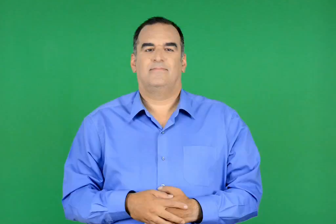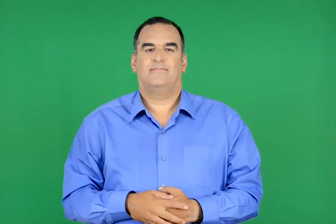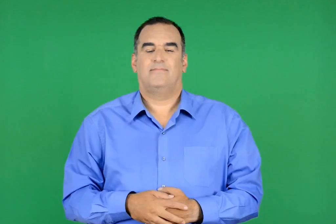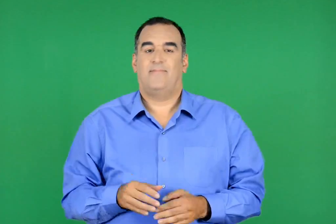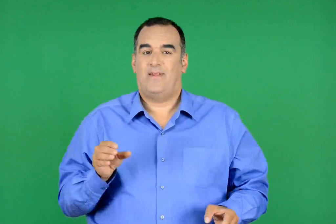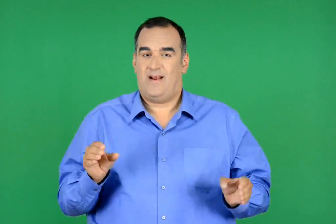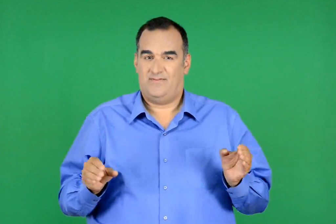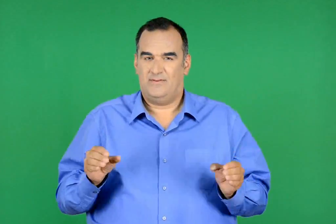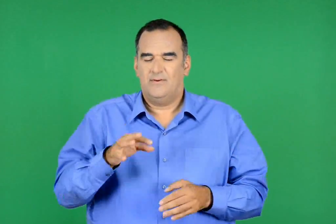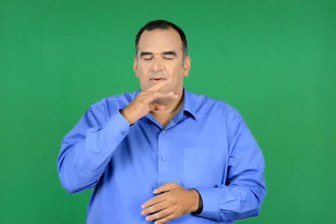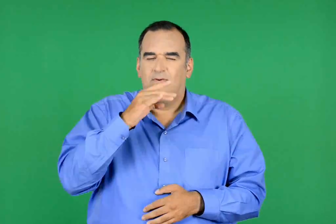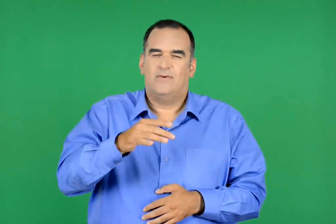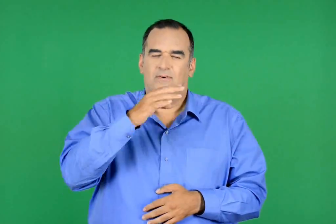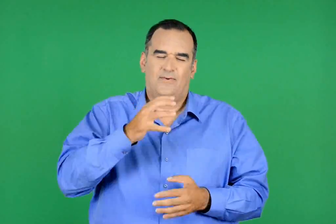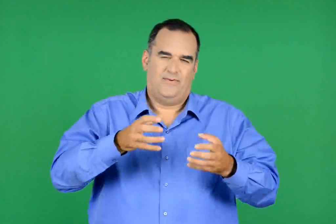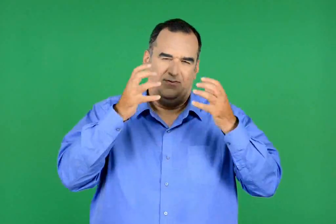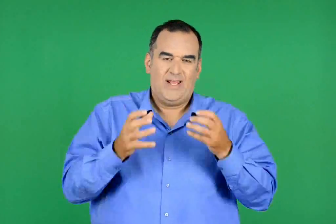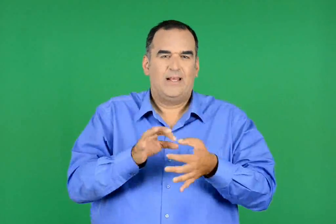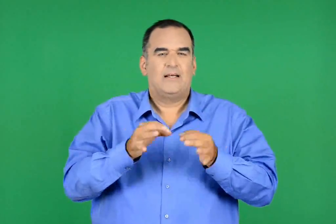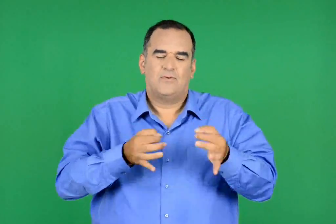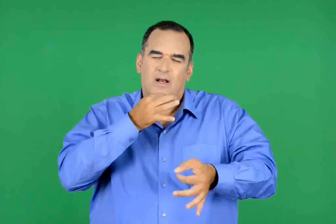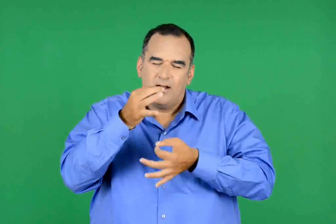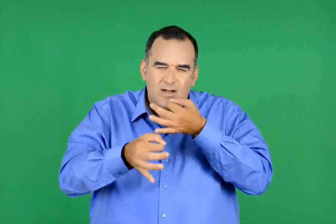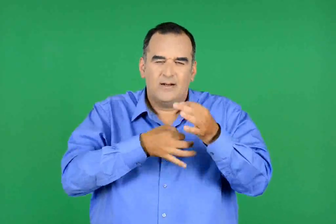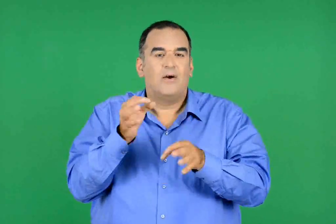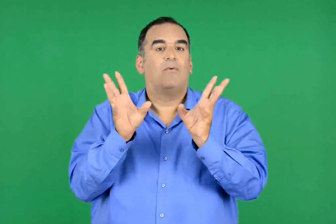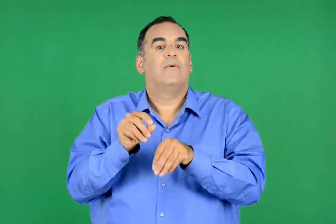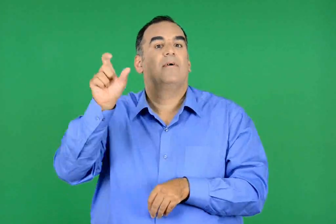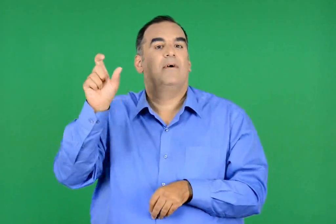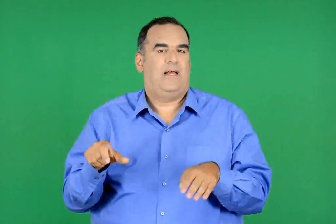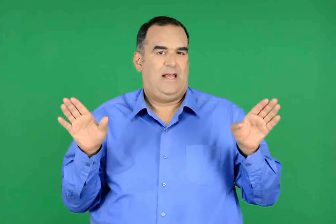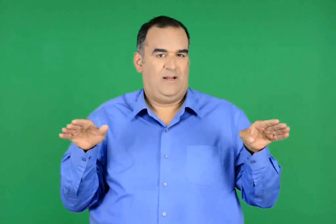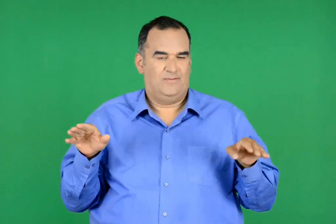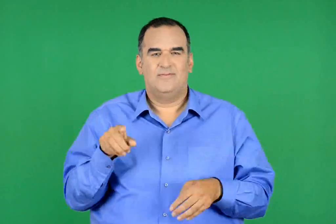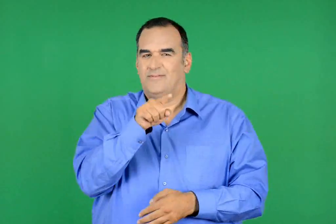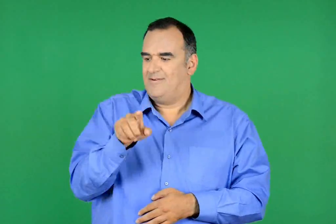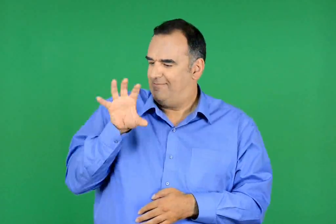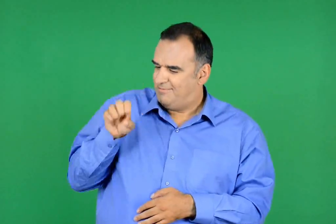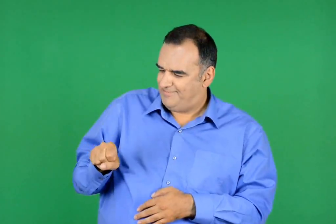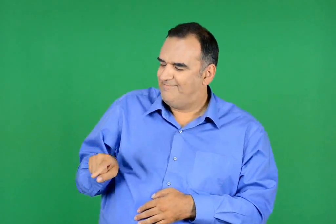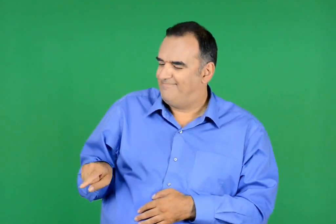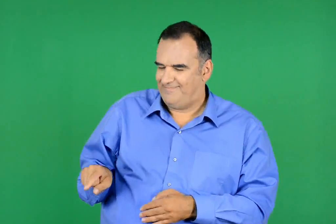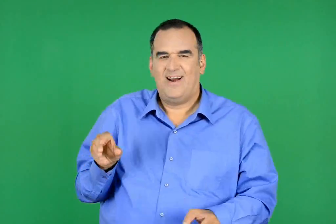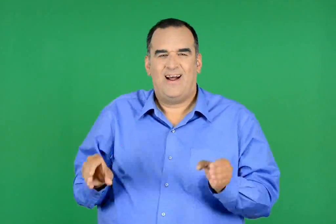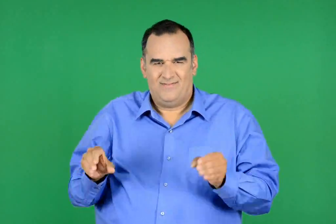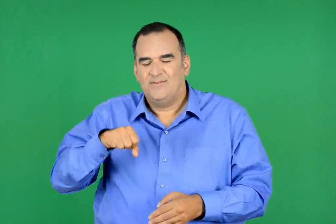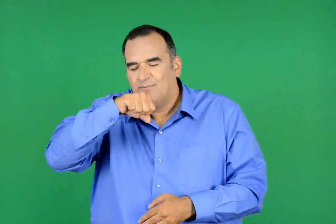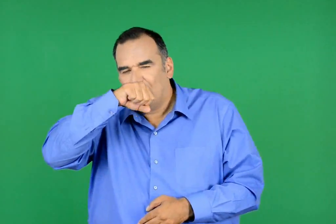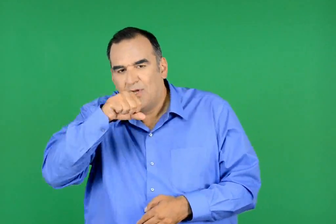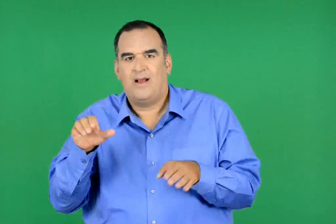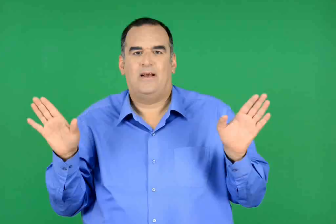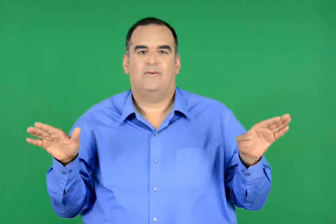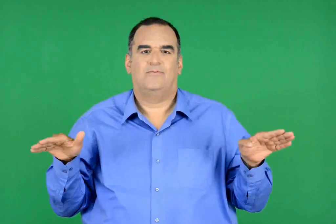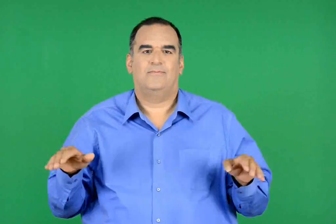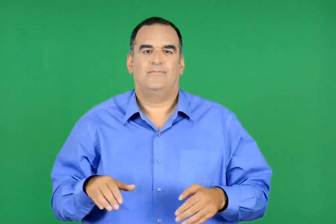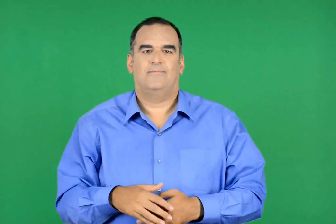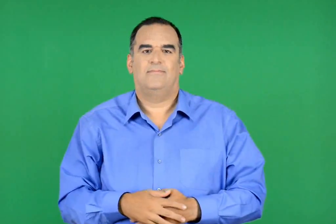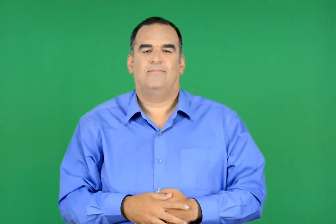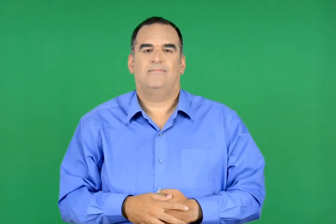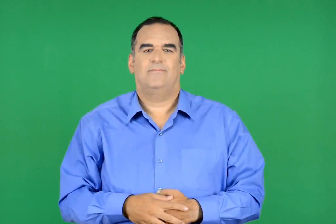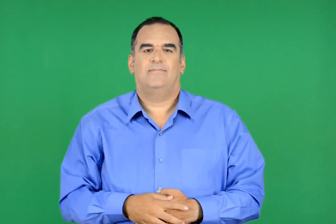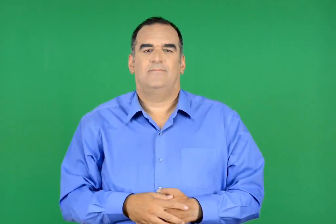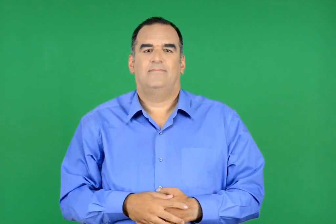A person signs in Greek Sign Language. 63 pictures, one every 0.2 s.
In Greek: ο άλφι είναι απίστευτα φλύαρος , είχε πάντα χιλιάδες πράγματα να διηγηθεί για τον κύριο άγγελο. καταλάβαινες πολύ καλά ότι τον λάτρευε
